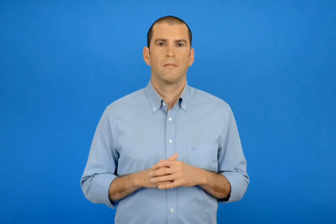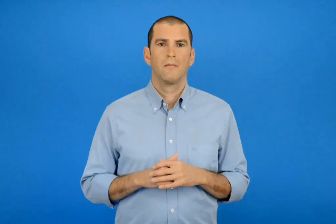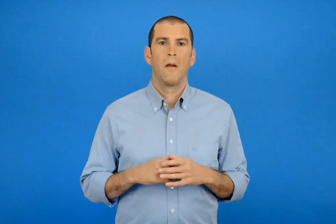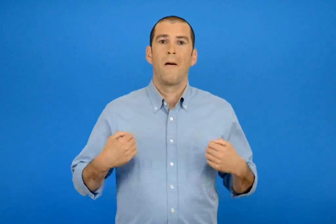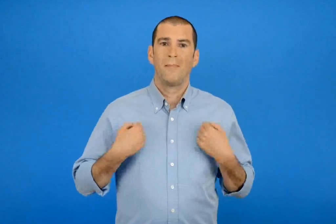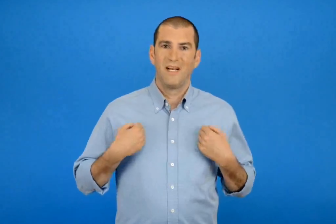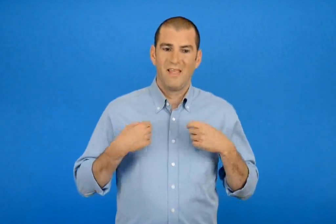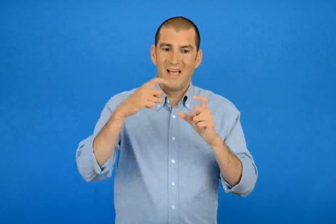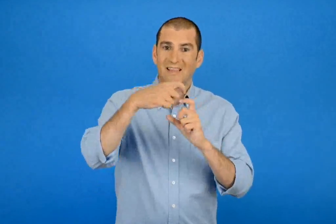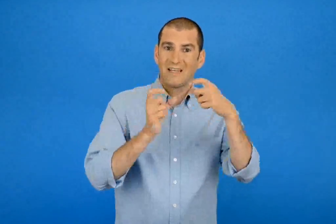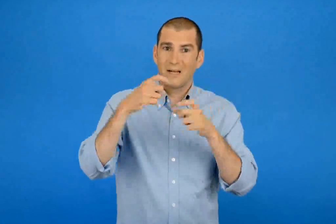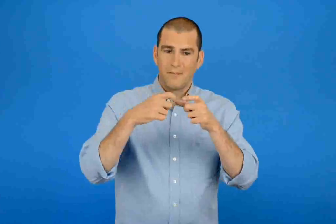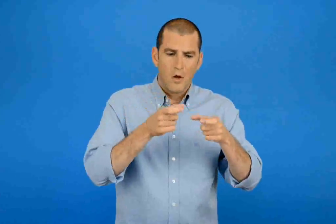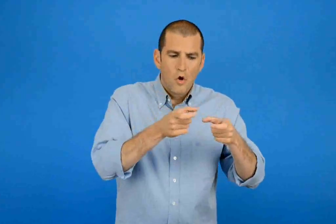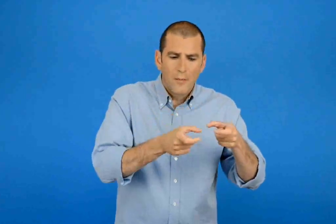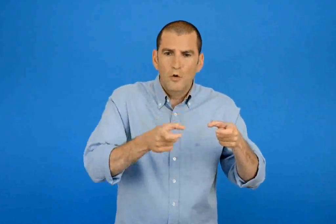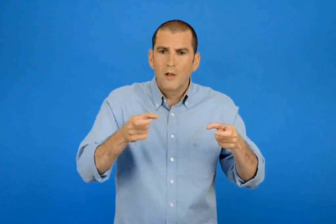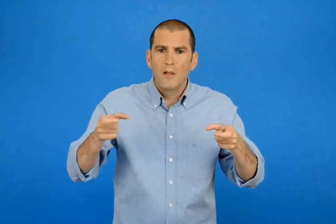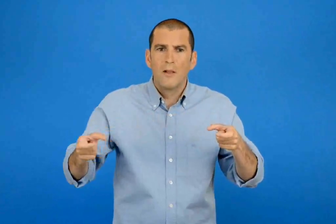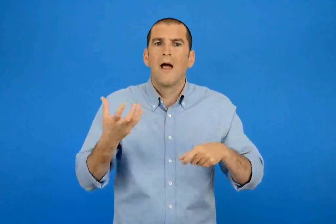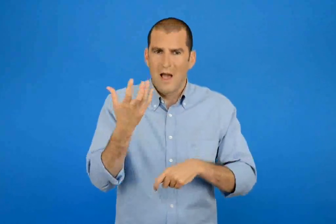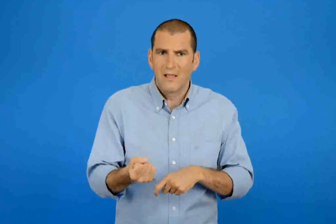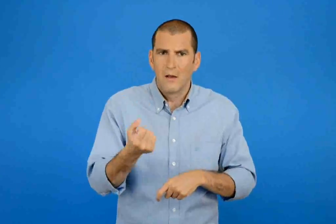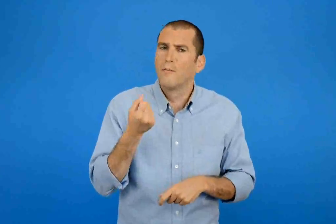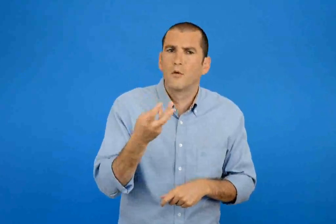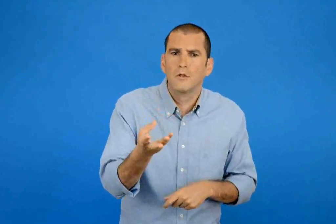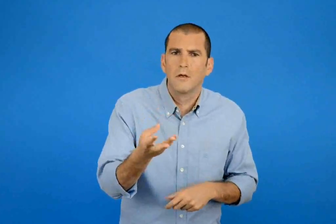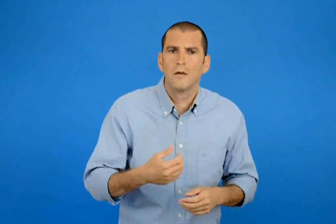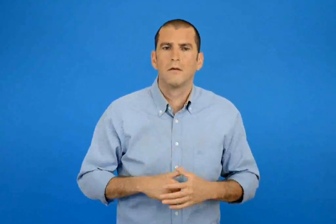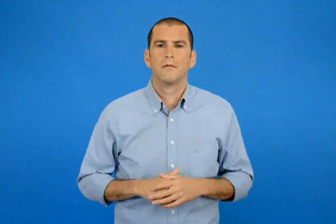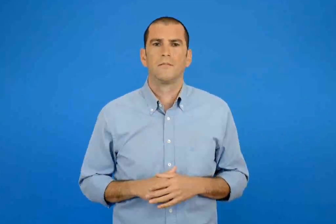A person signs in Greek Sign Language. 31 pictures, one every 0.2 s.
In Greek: από πόσα κομμάτια αποτελείται το παιχνίδι του ταγκραμ ;
